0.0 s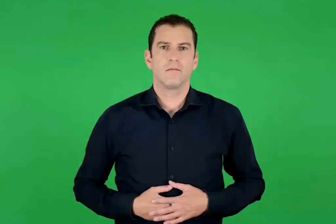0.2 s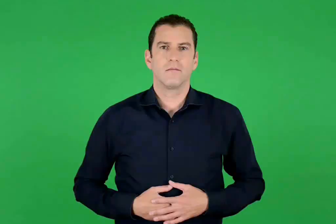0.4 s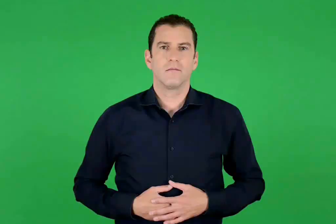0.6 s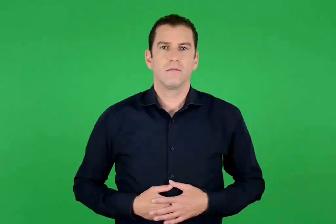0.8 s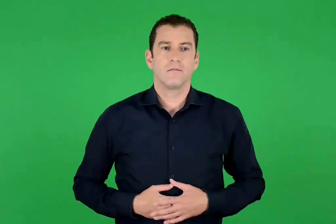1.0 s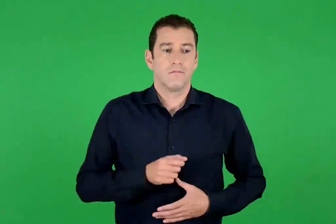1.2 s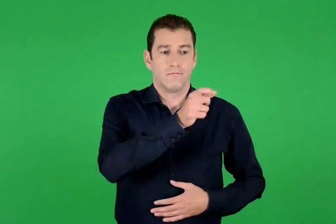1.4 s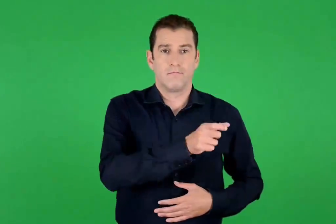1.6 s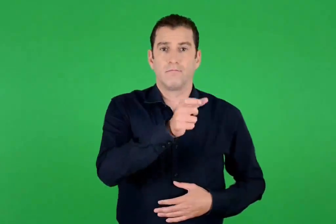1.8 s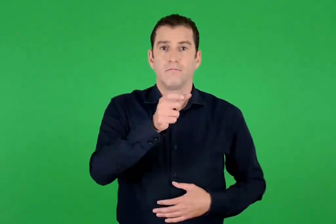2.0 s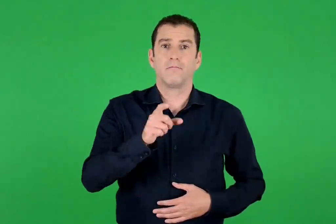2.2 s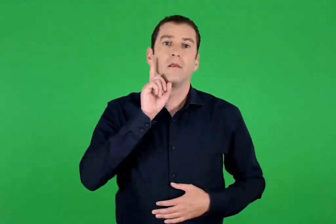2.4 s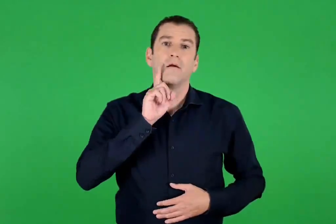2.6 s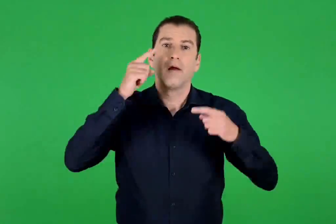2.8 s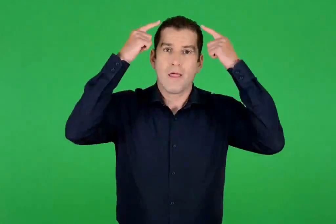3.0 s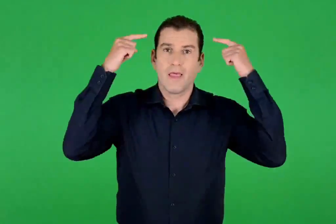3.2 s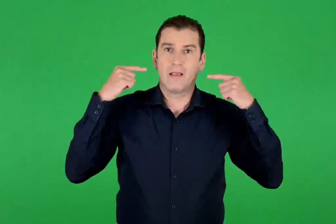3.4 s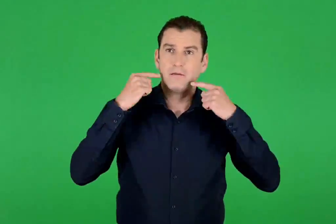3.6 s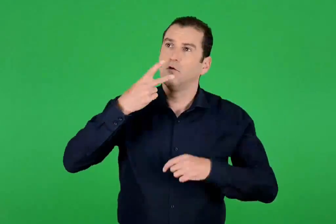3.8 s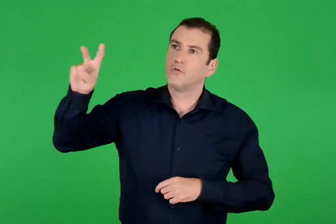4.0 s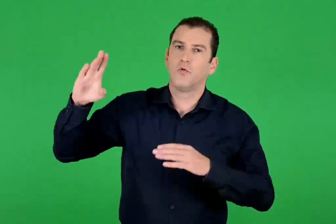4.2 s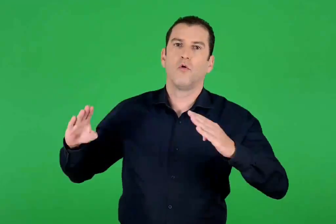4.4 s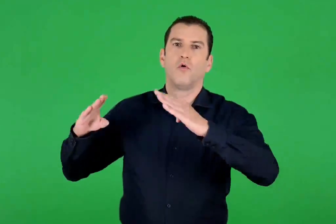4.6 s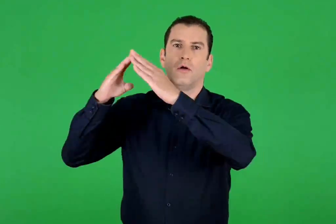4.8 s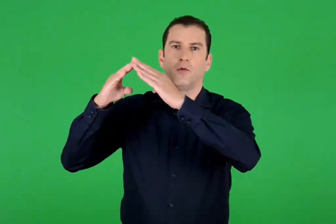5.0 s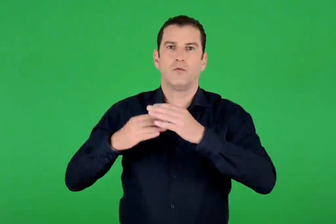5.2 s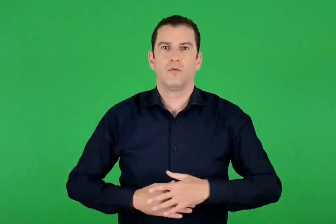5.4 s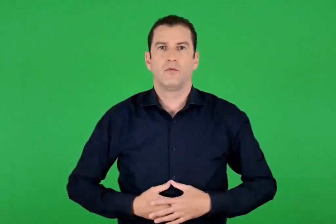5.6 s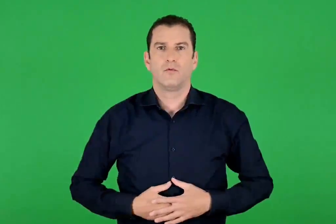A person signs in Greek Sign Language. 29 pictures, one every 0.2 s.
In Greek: οι θεές του ολύμπου
